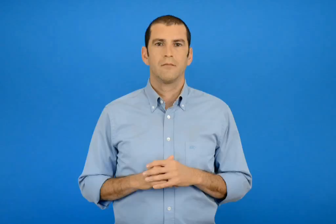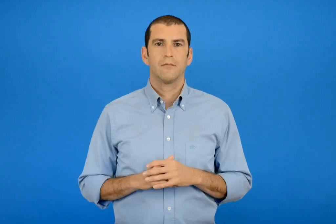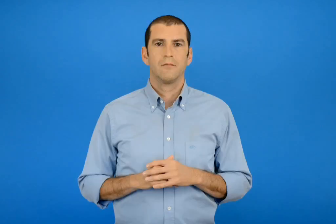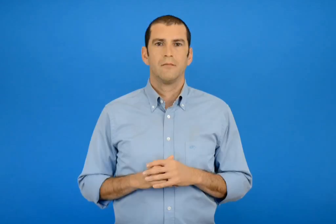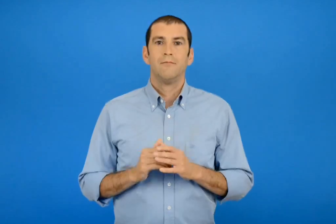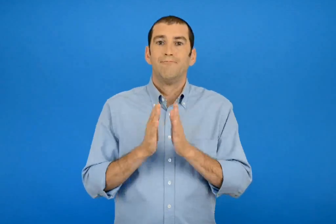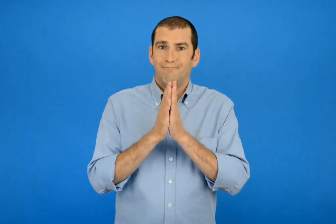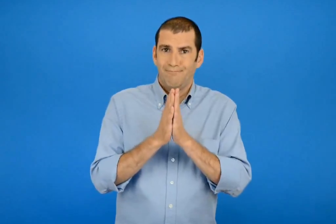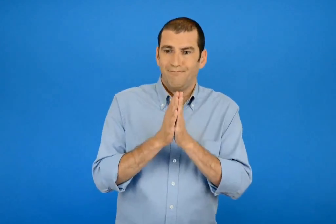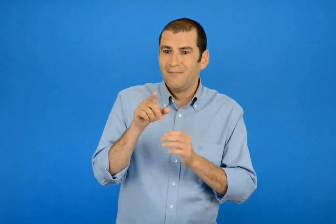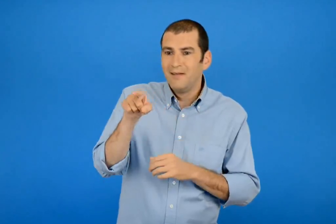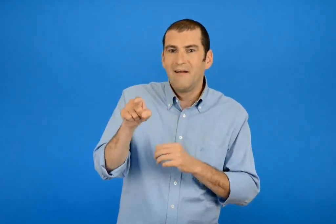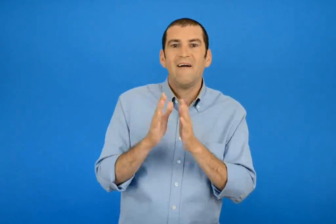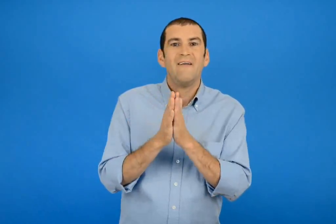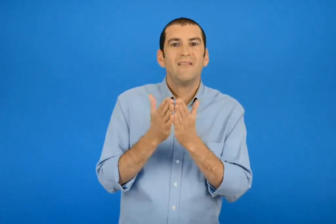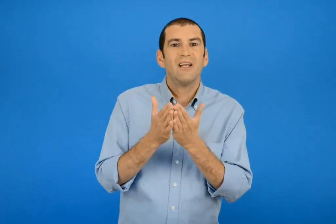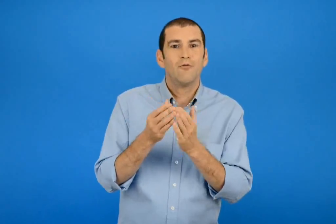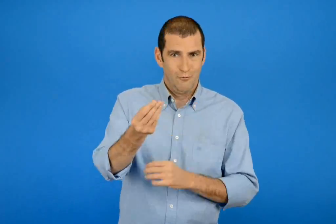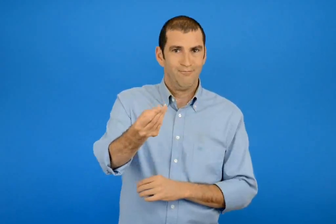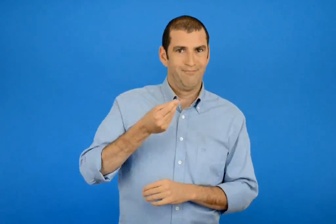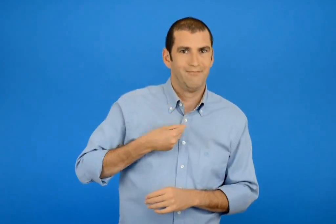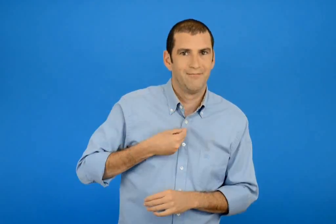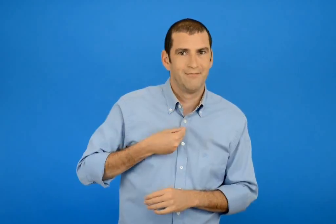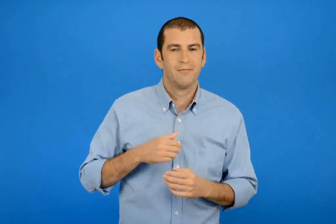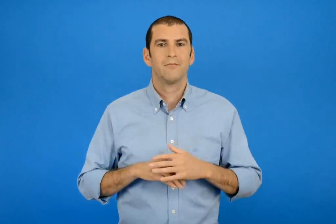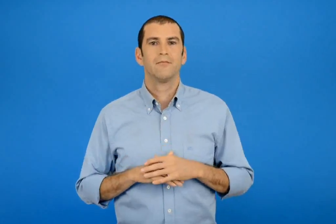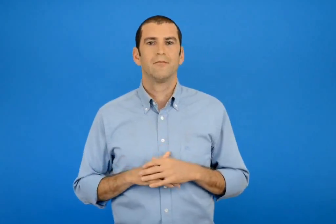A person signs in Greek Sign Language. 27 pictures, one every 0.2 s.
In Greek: μου δίνετε σας παρακαλώ εκείνο το βιβλίο ;
